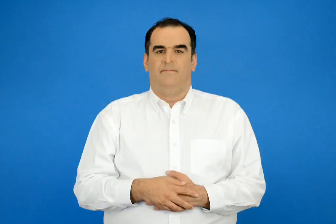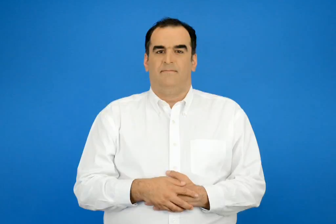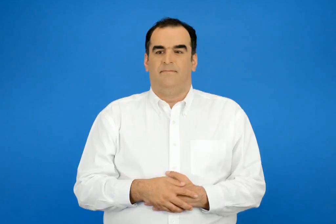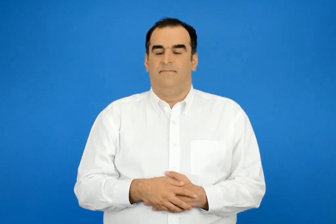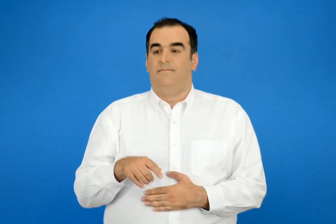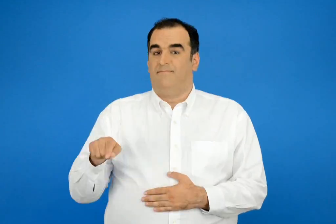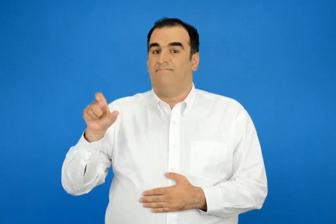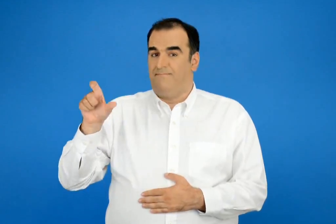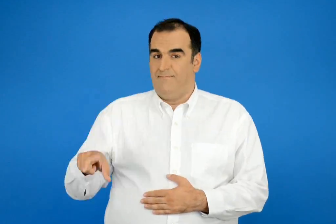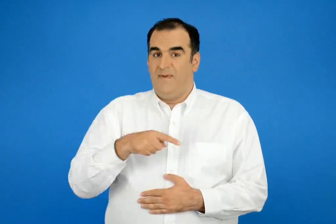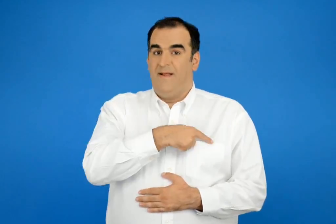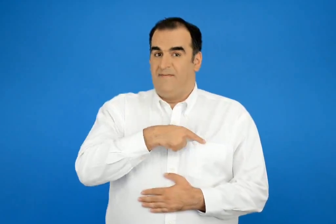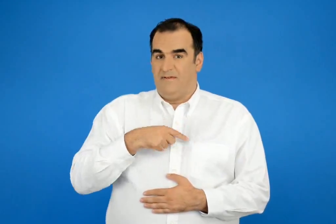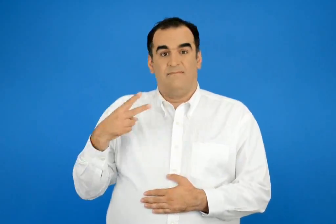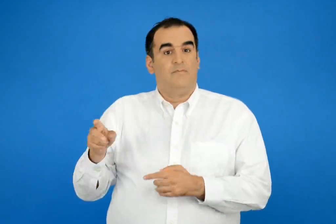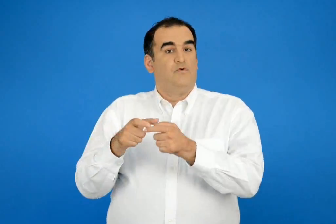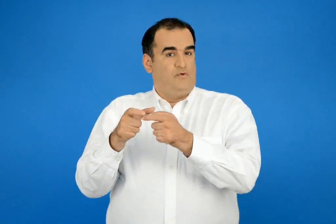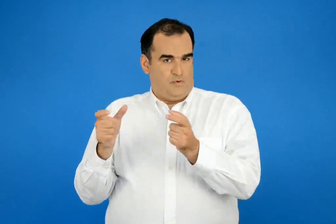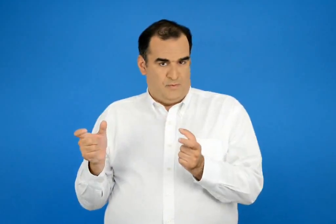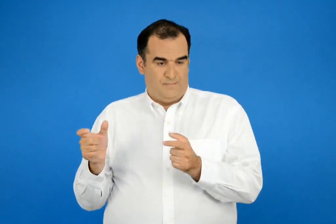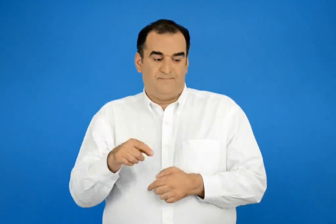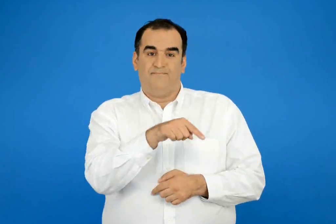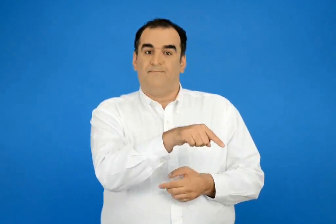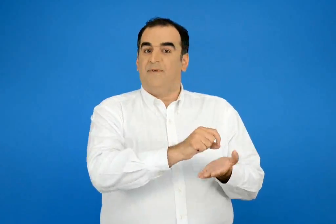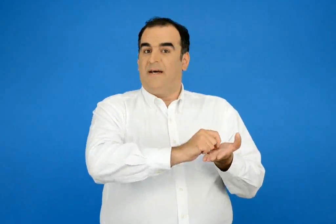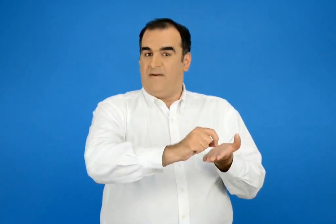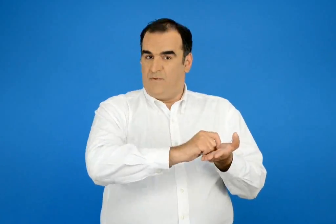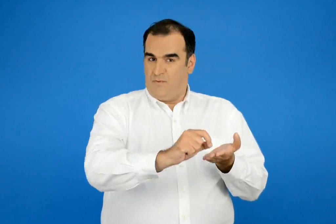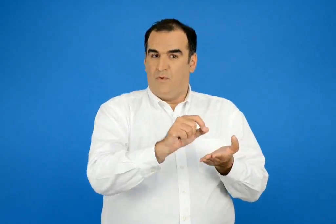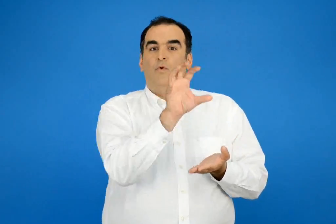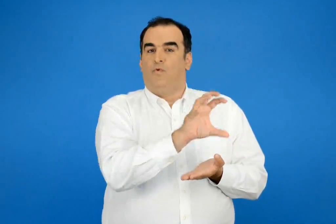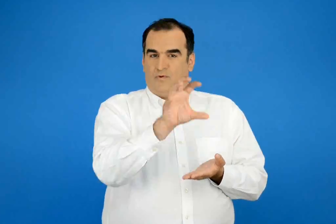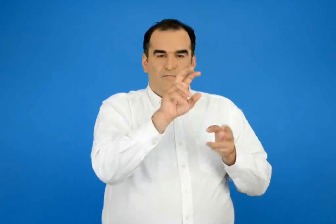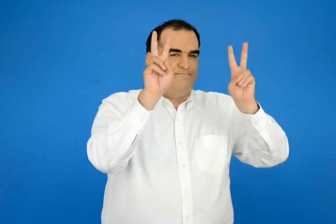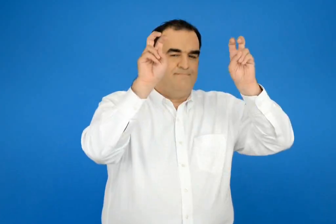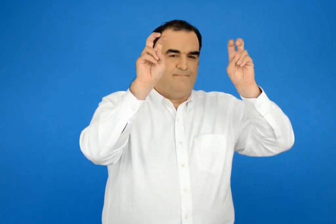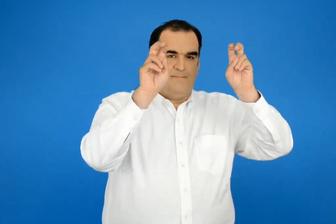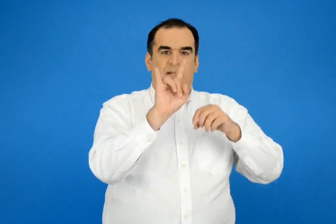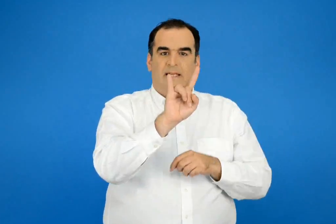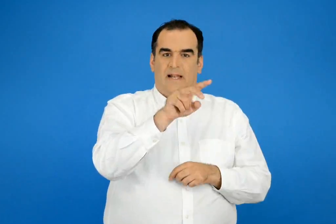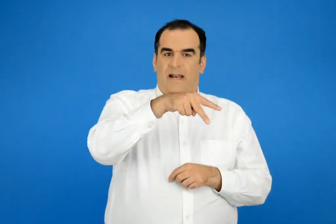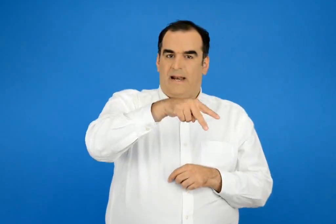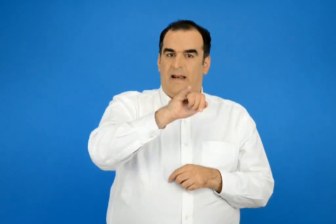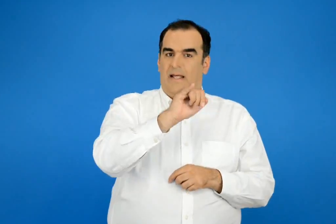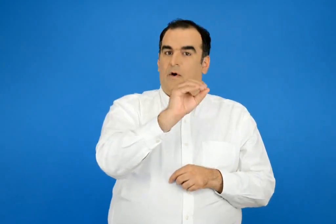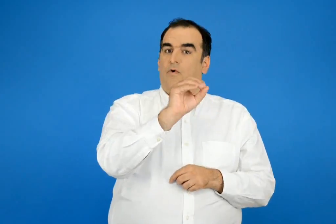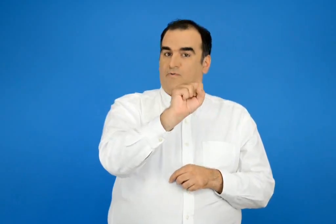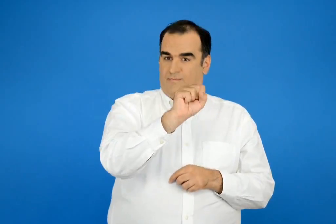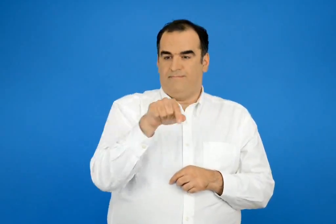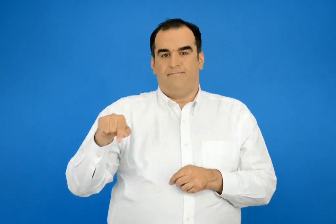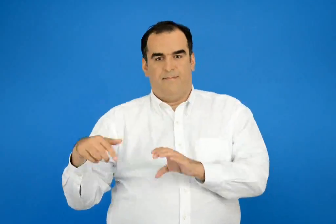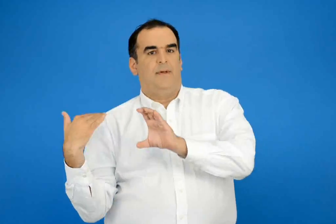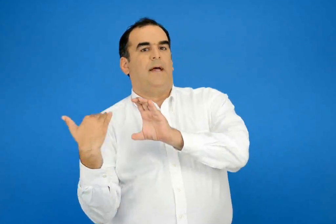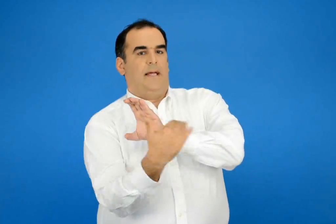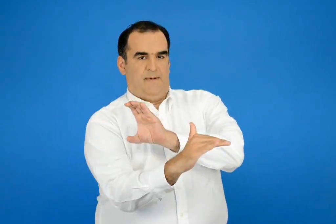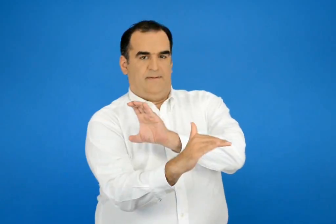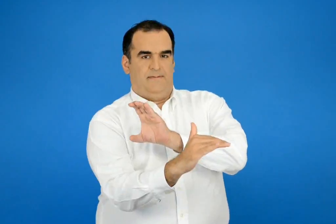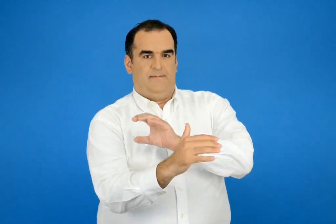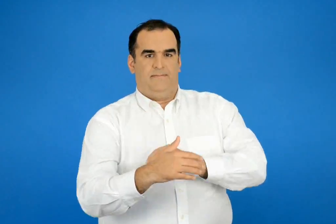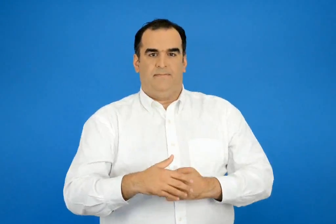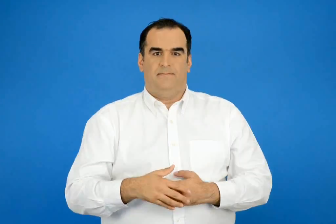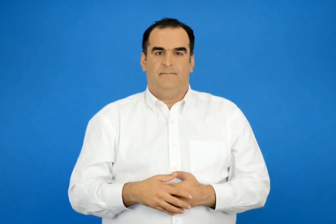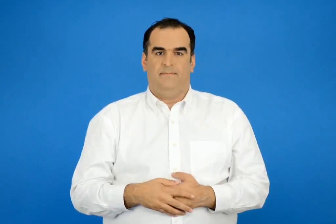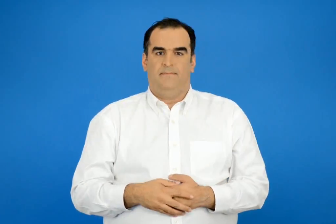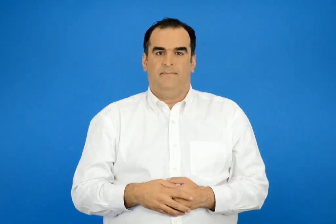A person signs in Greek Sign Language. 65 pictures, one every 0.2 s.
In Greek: από το μήνυμα ηλεκτρονικού ταχυδρομείου που έστειλε ο διευθυντής του σχολείου στο τουριστικό γραφείο ήλιος
